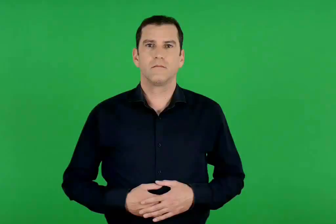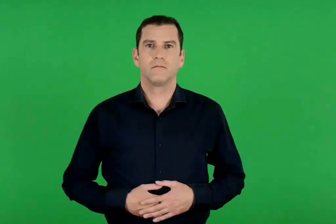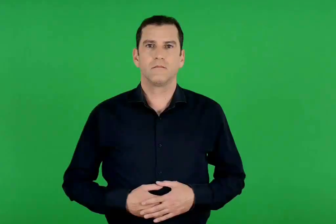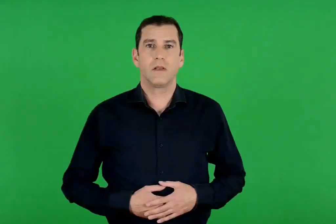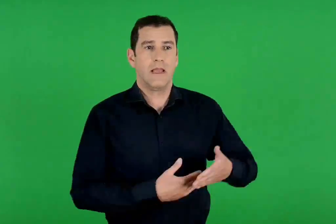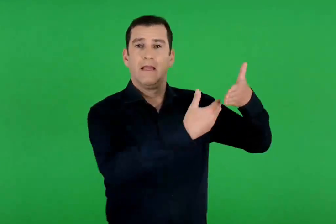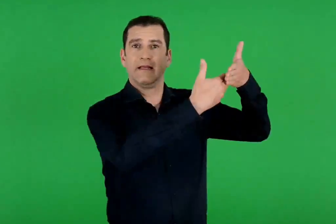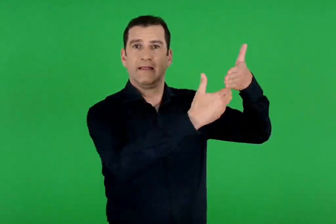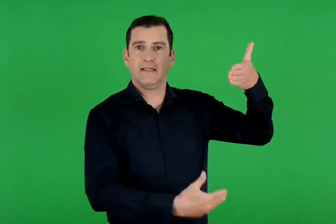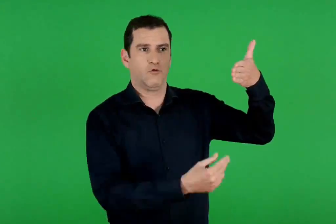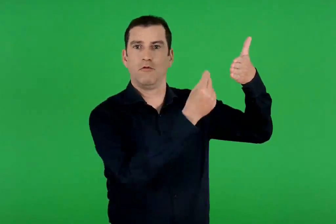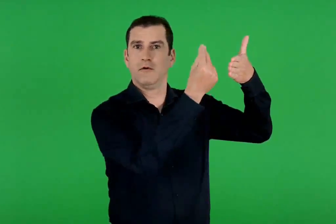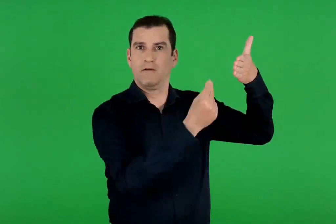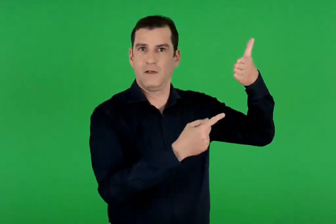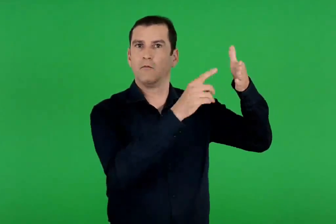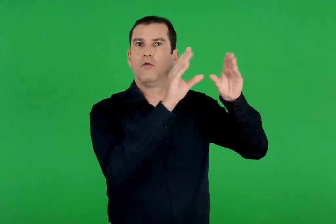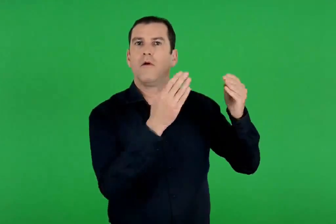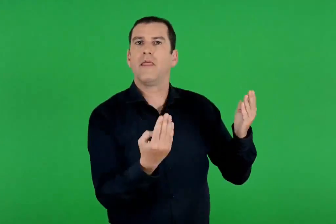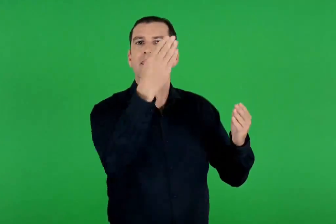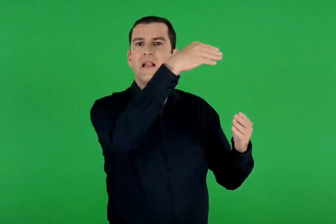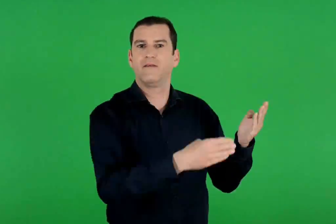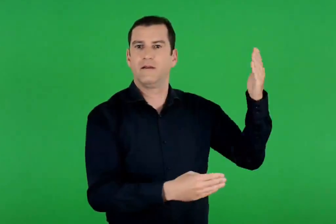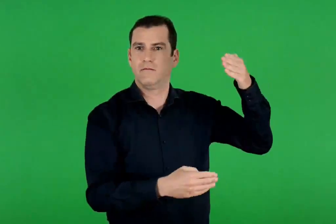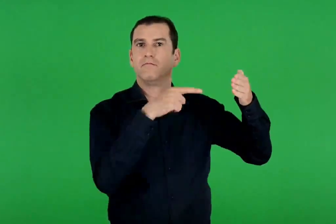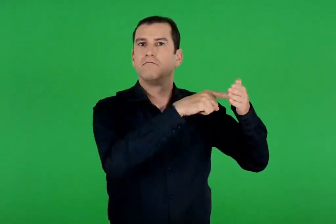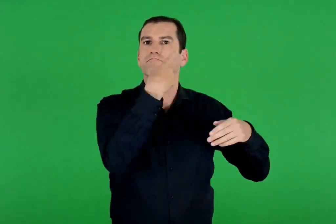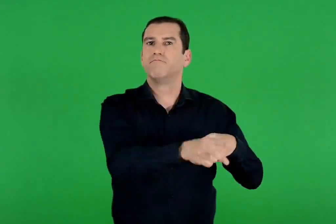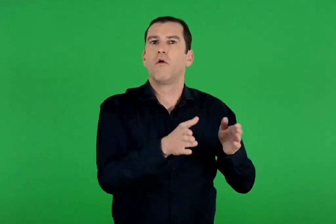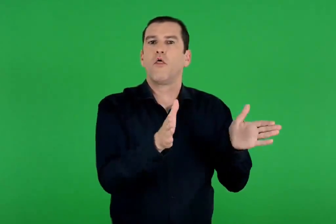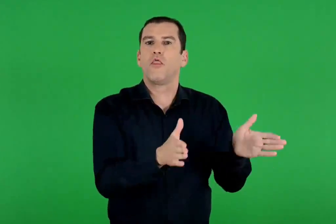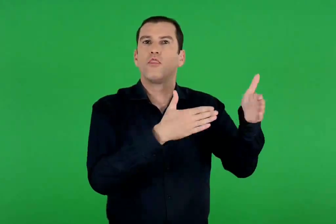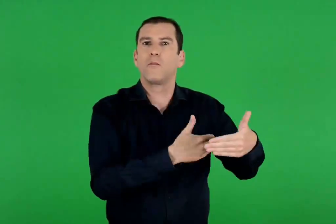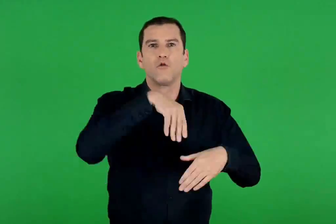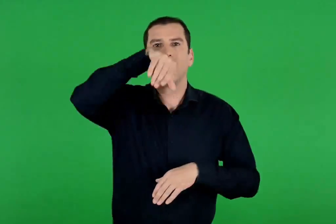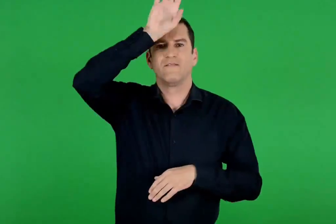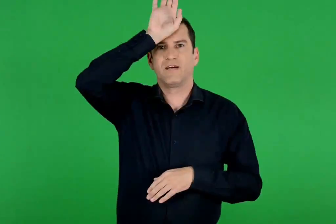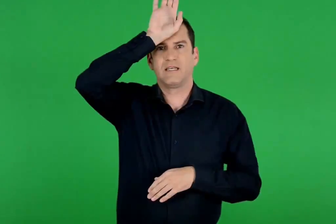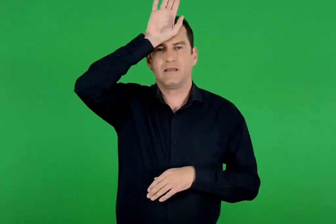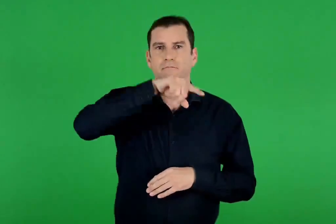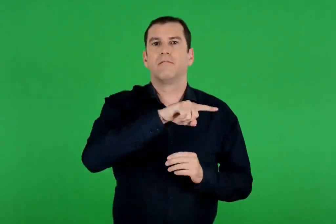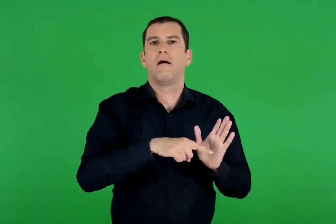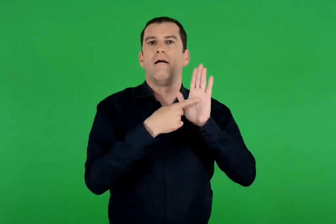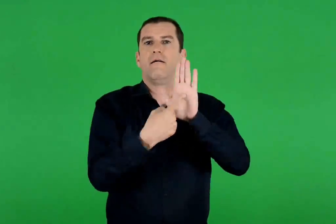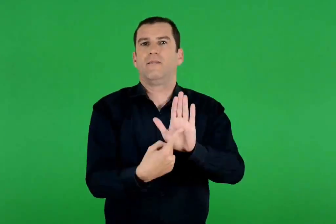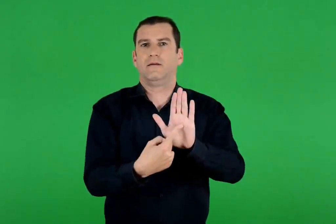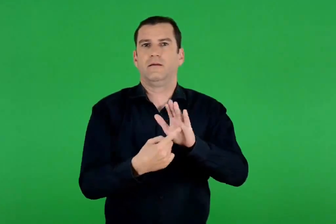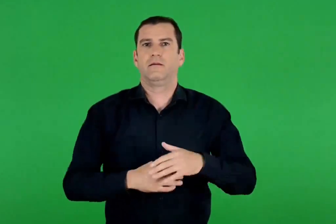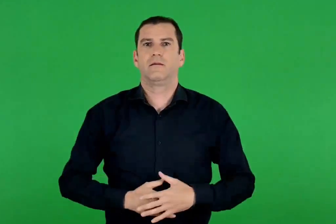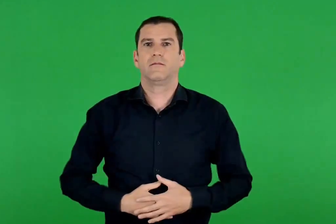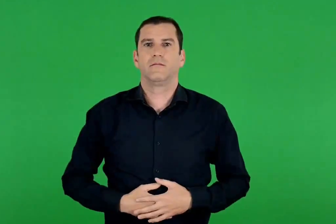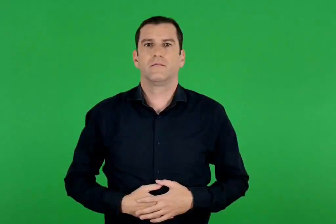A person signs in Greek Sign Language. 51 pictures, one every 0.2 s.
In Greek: η τοιχογραφία των δελφινιών από το δωμάτιο της βασίλισσας αναπαράσταση
